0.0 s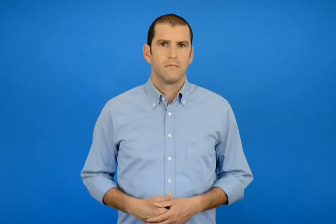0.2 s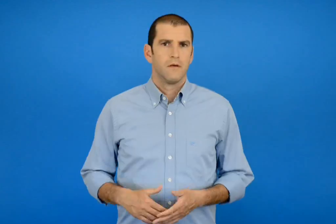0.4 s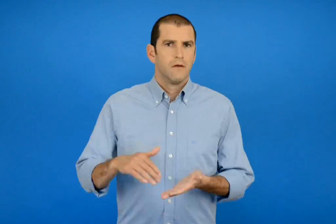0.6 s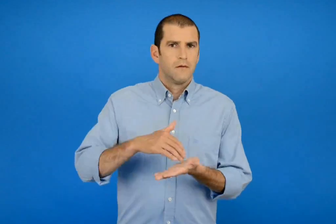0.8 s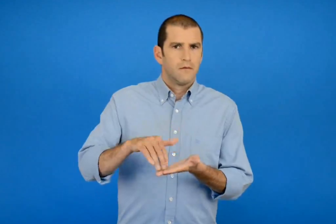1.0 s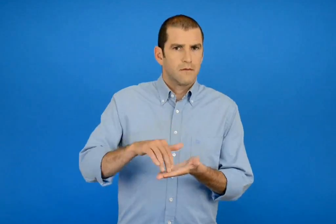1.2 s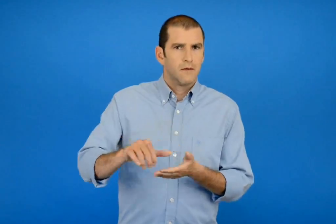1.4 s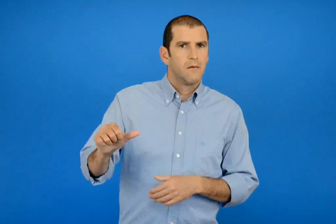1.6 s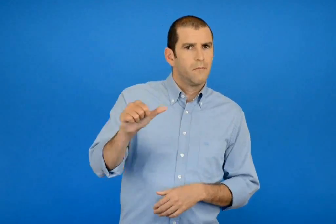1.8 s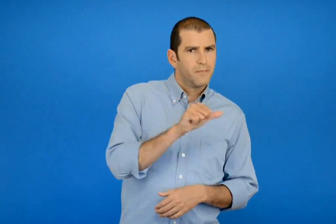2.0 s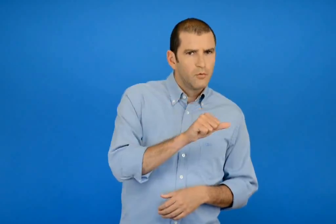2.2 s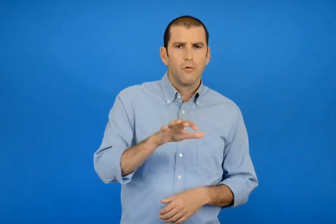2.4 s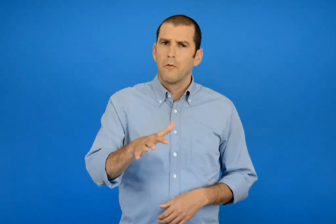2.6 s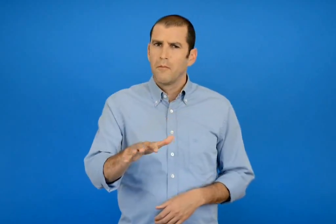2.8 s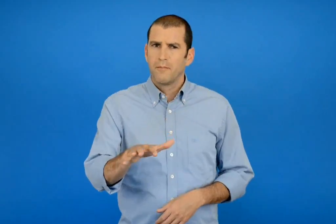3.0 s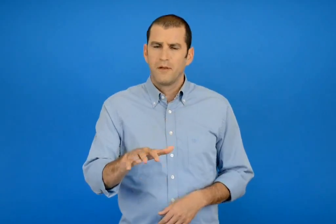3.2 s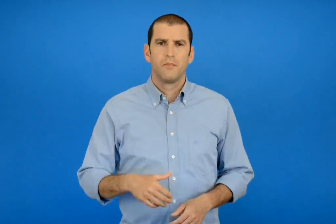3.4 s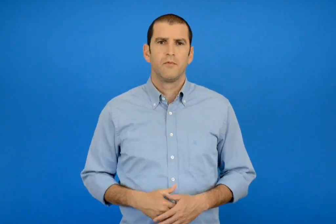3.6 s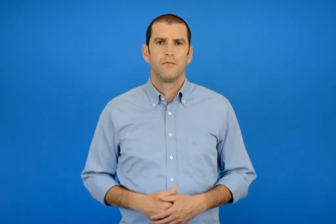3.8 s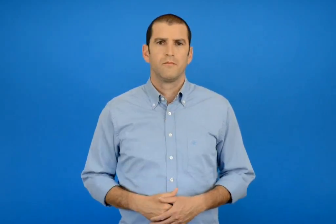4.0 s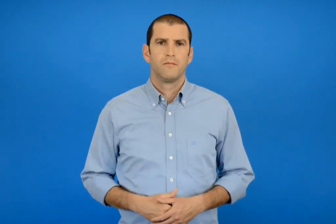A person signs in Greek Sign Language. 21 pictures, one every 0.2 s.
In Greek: θα πάρουν ρέστα περίπου
